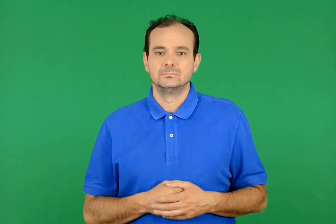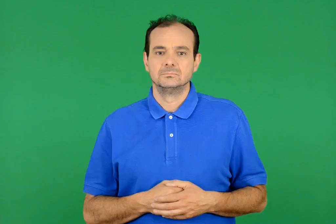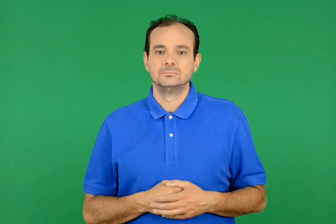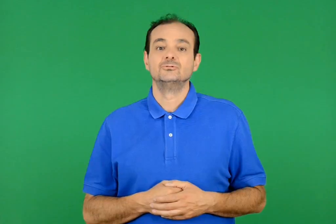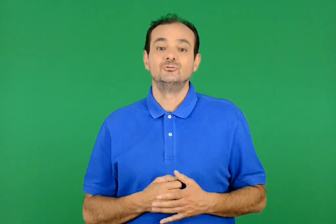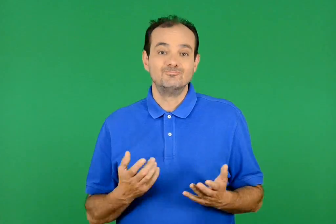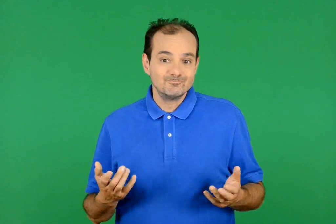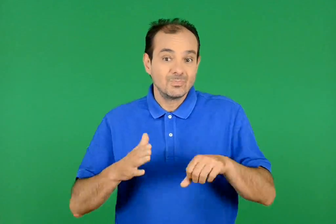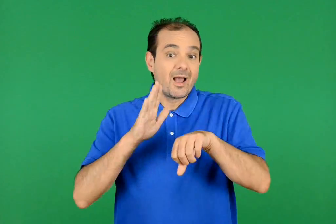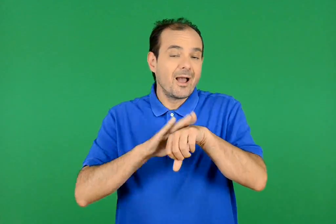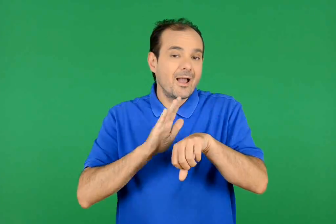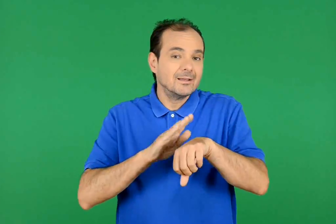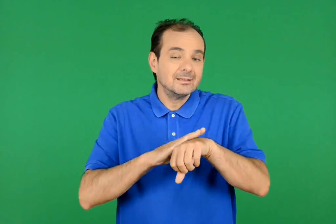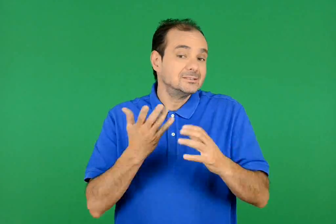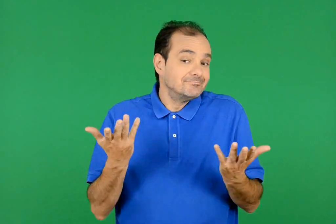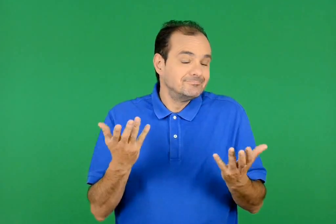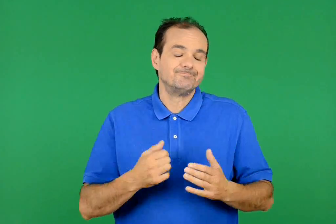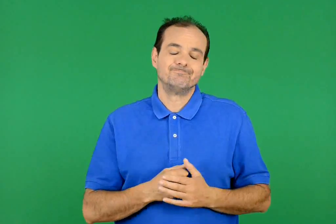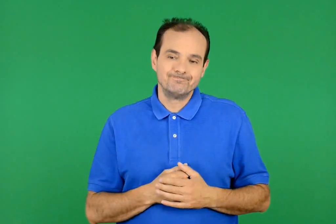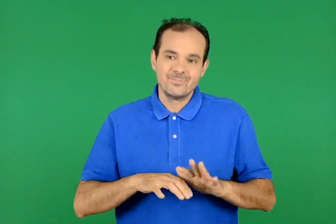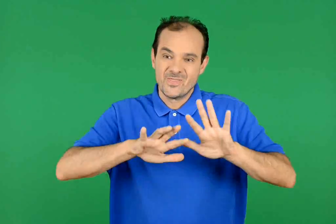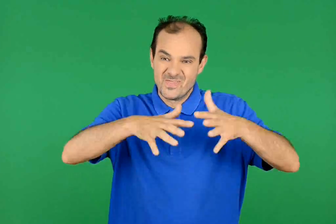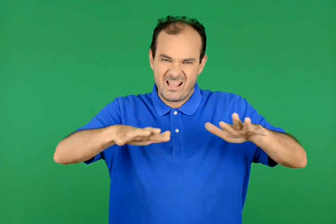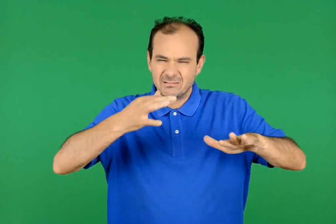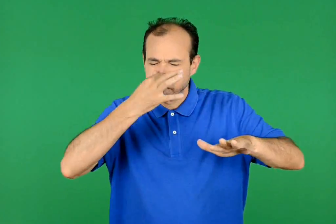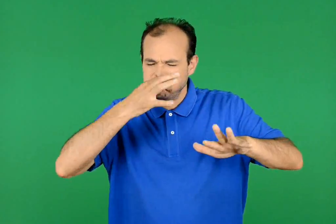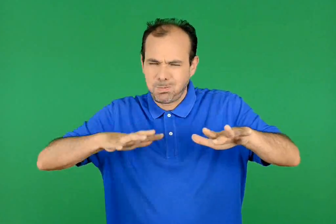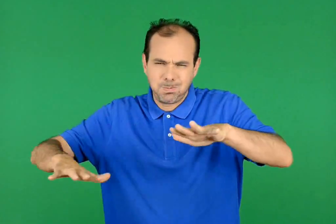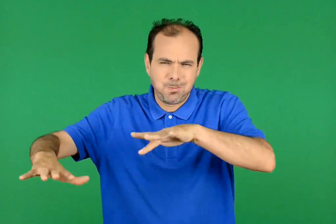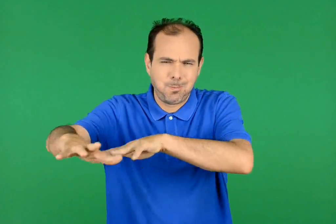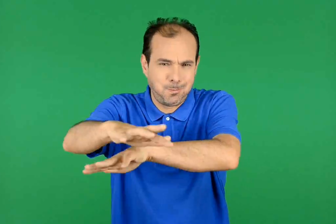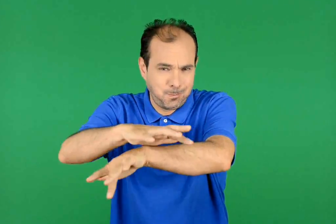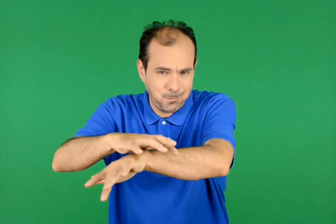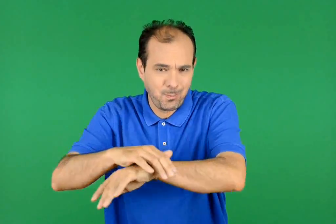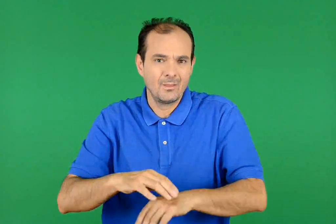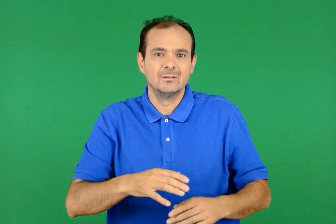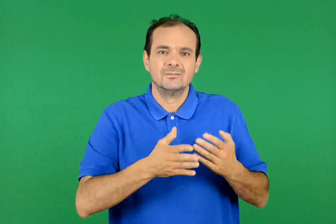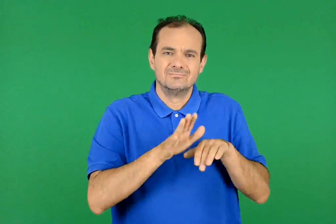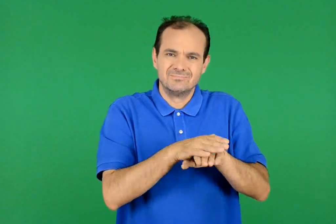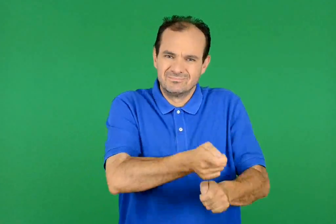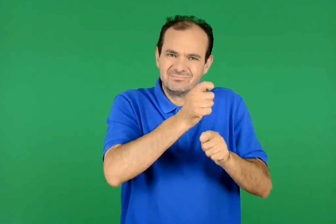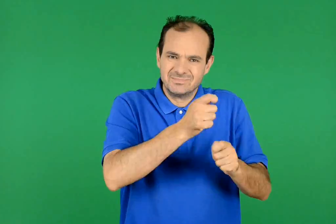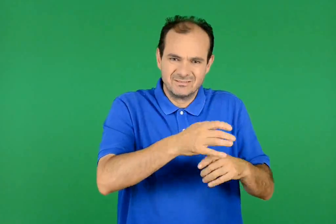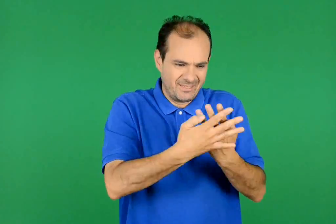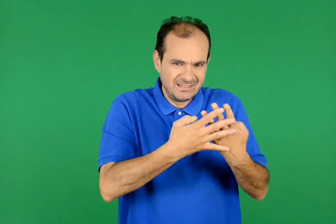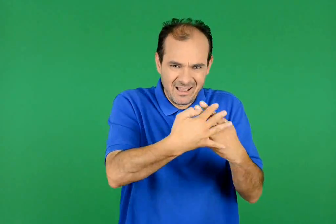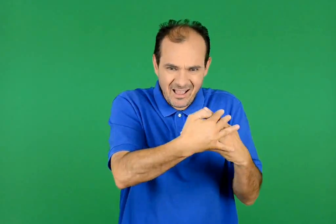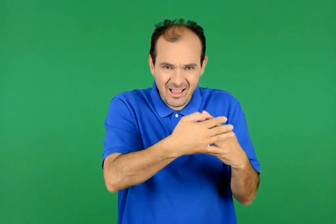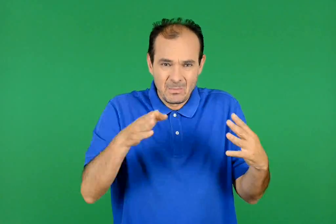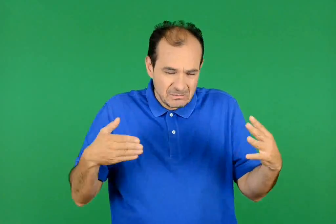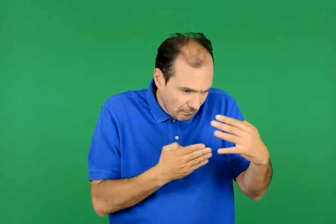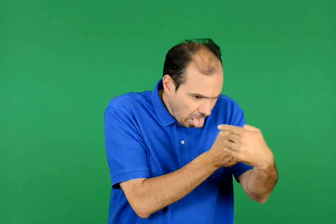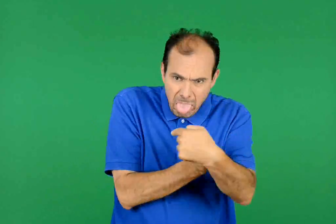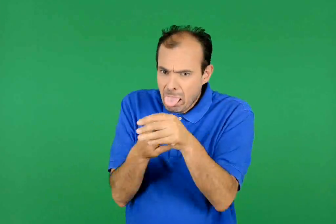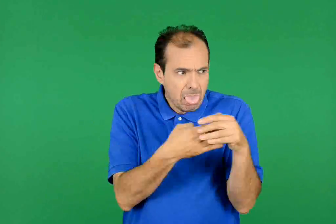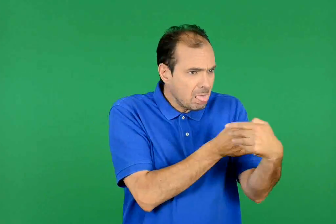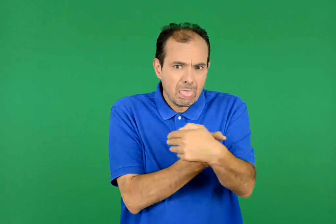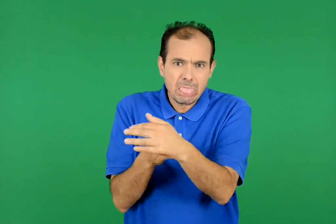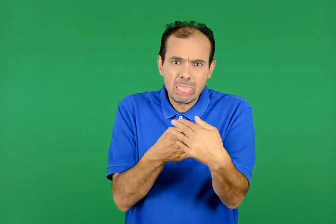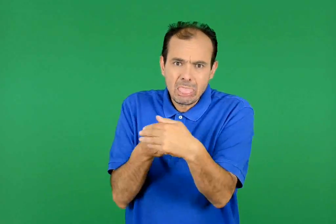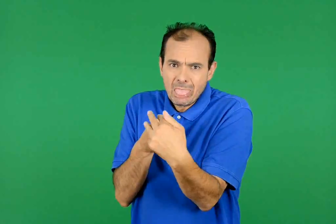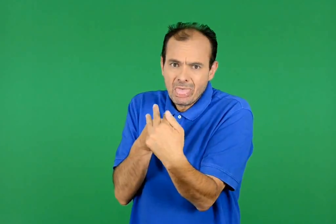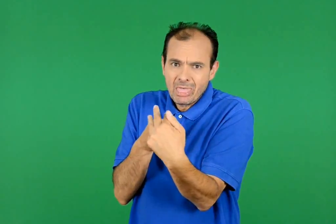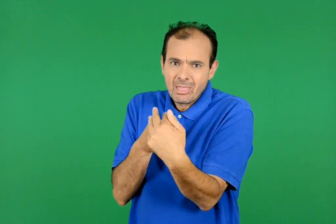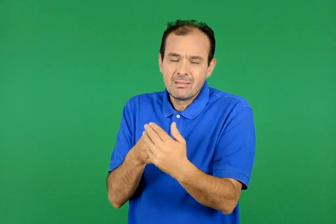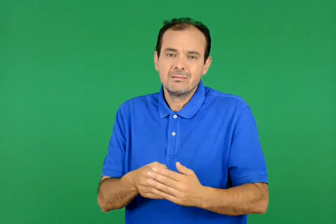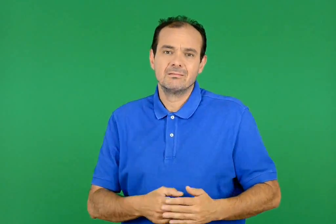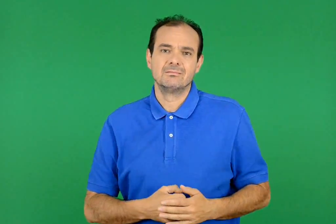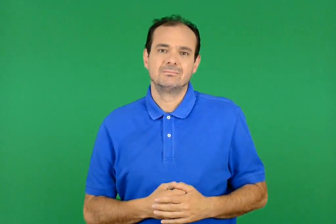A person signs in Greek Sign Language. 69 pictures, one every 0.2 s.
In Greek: κύριες αιτίες η θαλάσσια ρύπανση και τα δίχτυα των ψαράδων που τα παγιδεύουν κάτω από το νερό
